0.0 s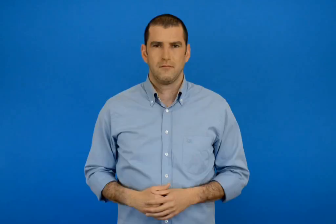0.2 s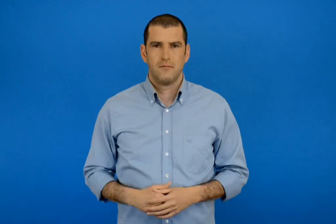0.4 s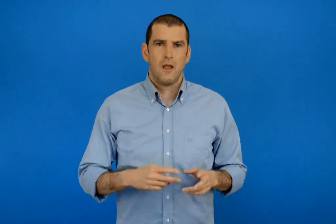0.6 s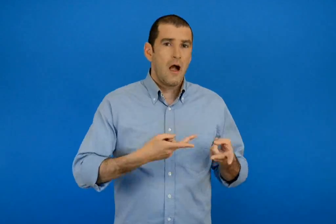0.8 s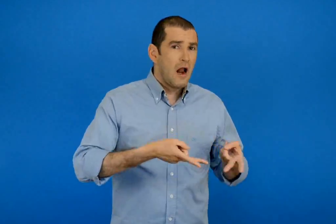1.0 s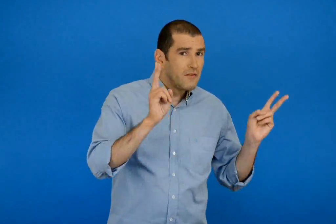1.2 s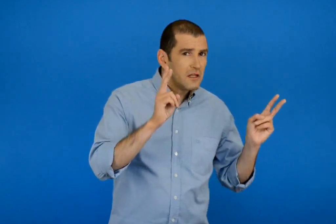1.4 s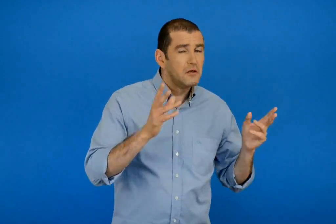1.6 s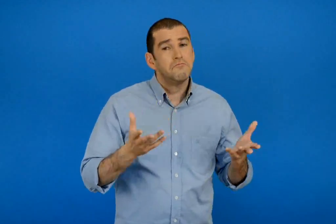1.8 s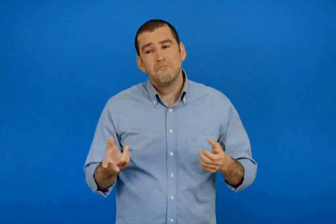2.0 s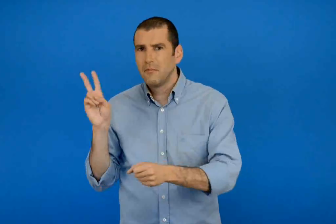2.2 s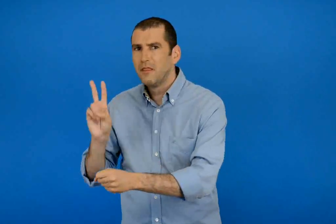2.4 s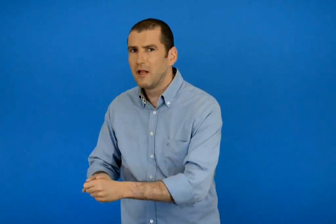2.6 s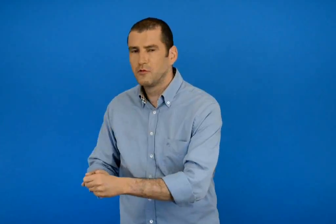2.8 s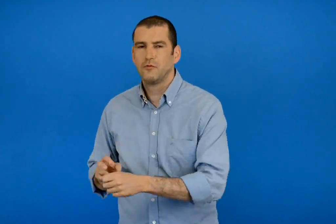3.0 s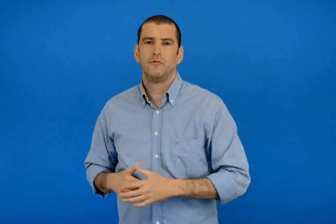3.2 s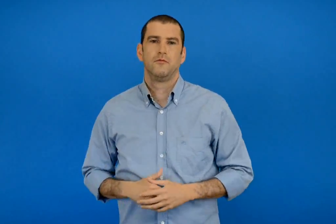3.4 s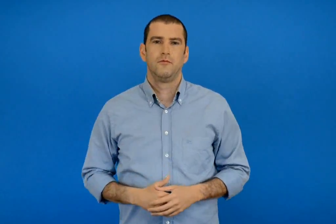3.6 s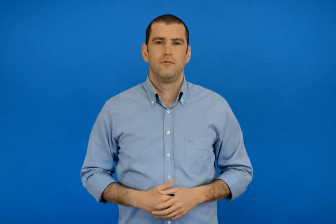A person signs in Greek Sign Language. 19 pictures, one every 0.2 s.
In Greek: ελευθέρια η θάνατος
